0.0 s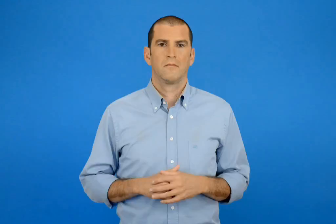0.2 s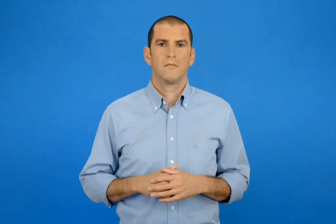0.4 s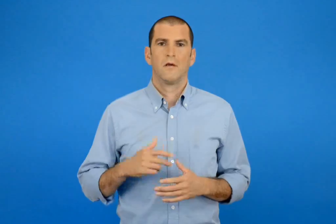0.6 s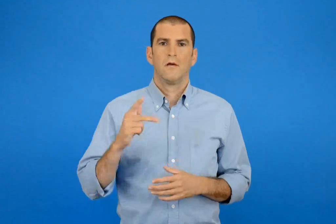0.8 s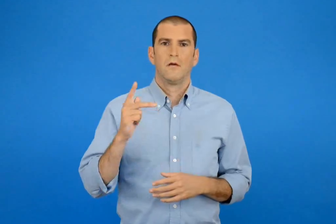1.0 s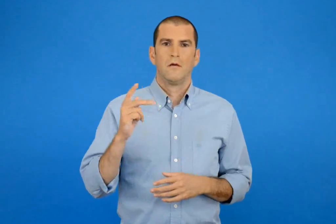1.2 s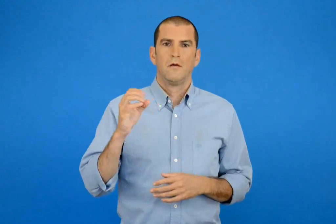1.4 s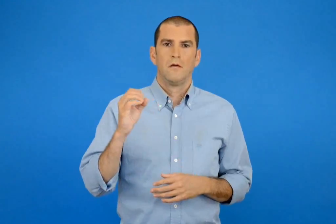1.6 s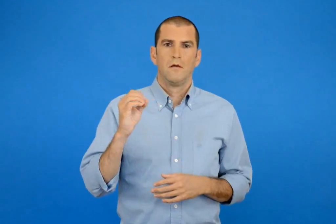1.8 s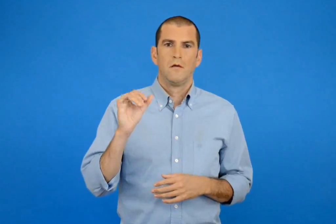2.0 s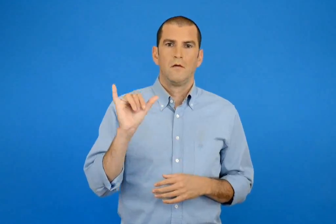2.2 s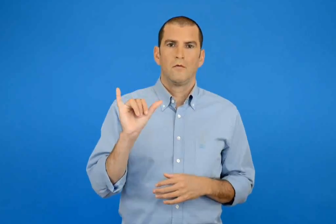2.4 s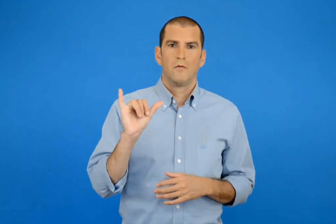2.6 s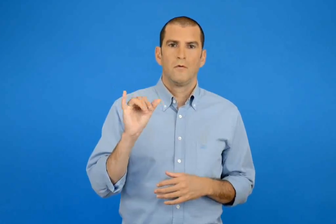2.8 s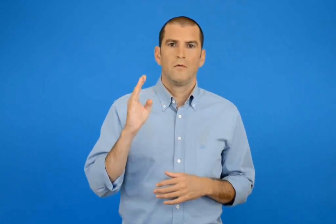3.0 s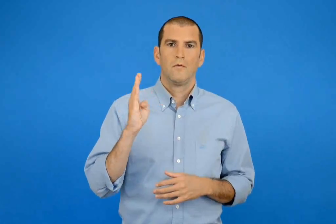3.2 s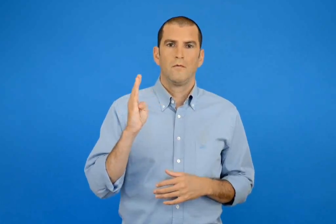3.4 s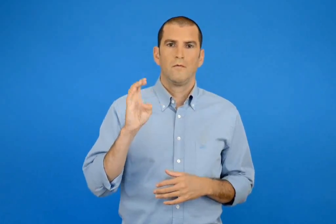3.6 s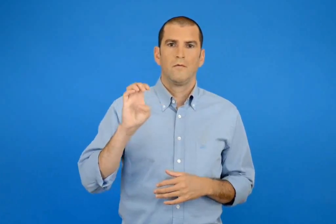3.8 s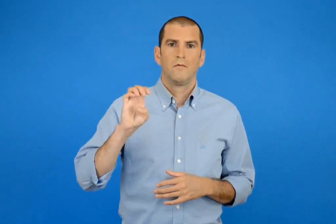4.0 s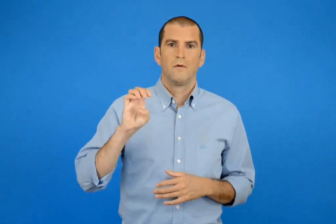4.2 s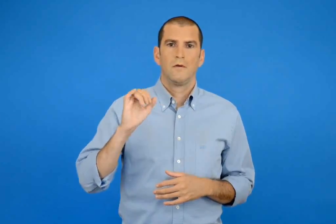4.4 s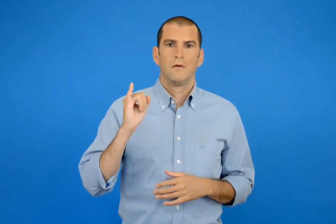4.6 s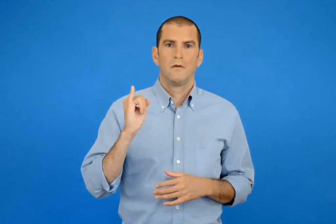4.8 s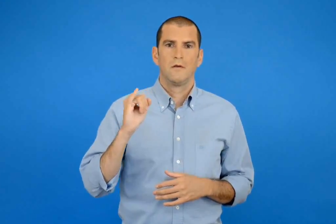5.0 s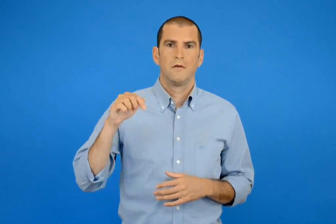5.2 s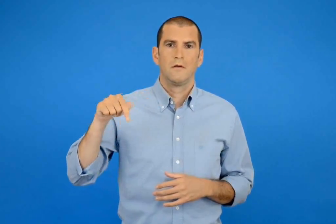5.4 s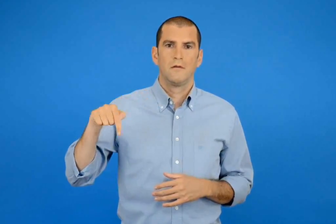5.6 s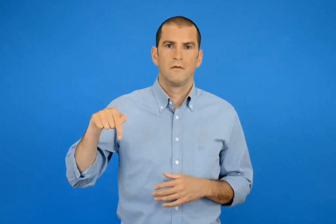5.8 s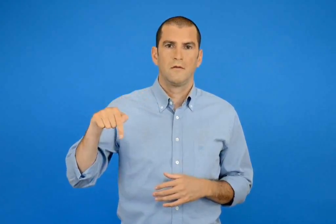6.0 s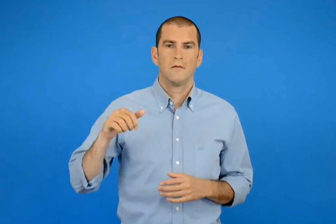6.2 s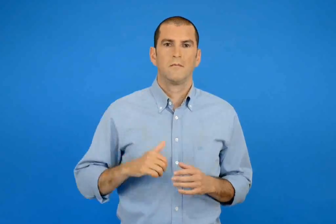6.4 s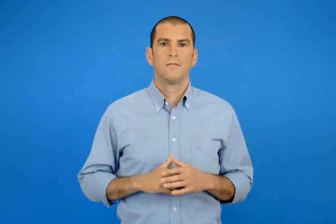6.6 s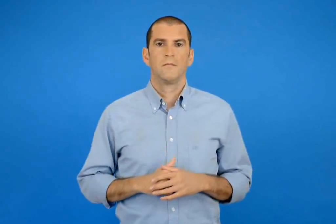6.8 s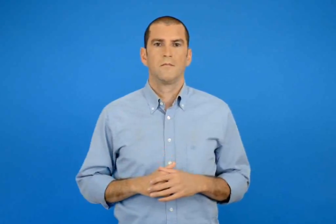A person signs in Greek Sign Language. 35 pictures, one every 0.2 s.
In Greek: κουβεϊτιανή
